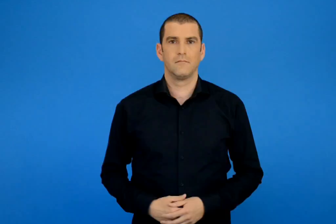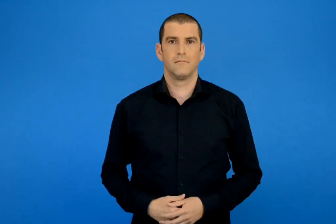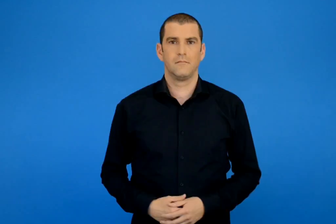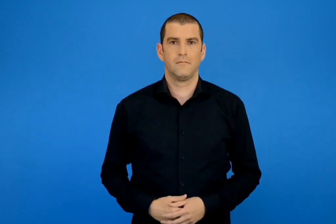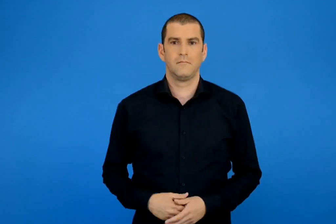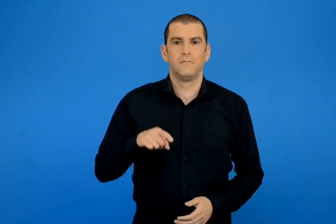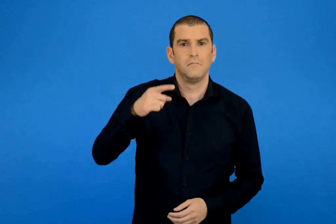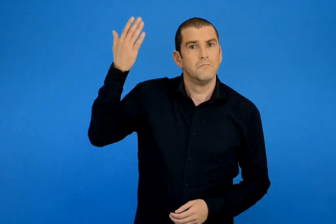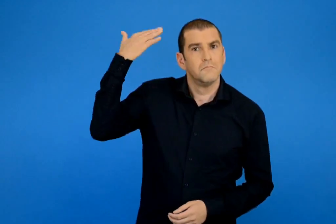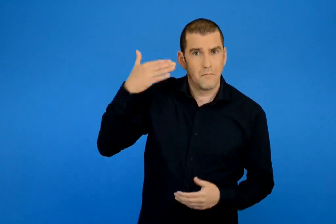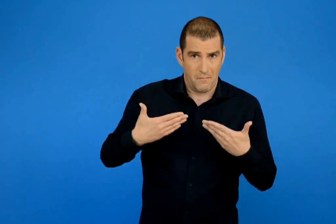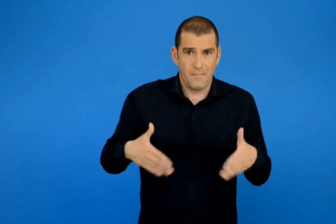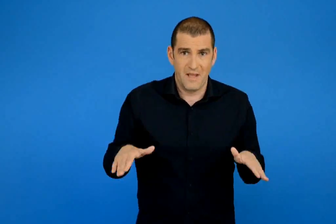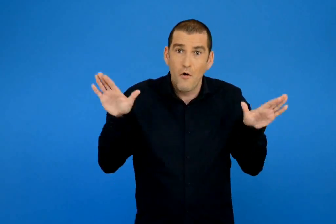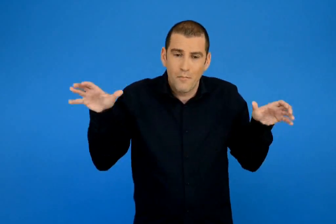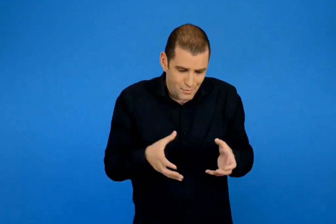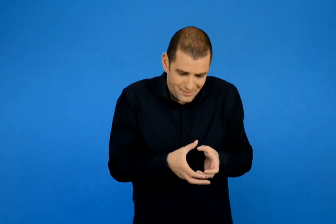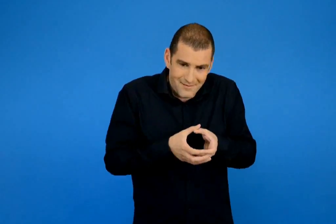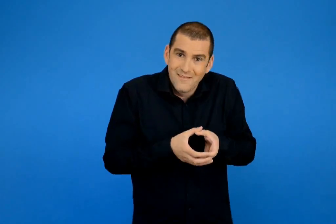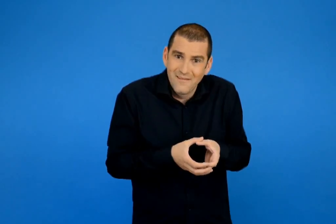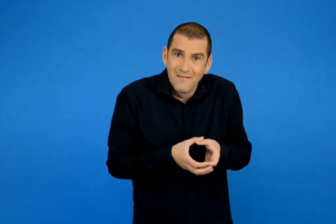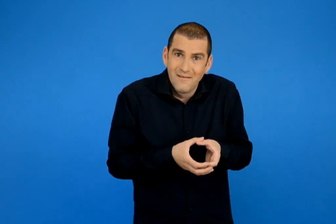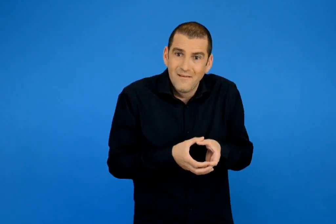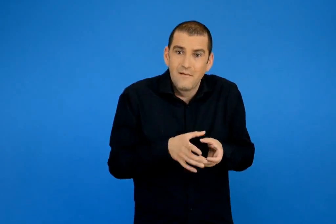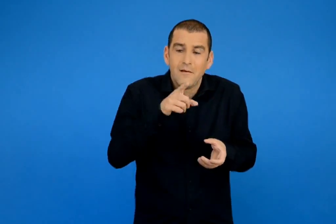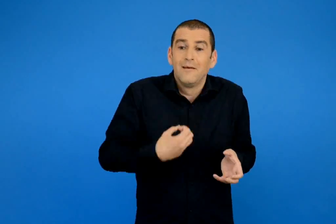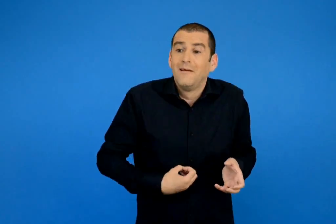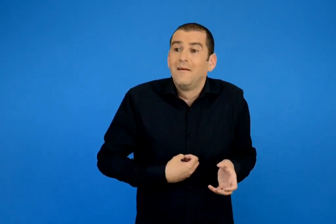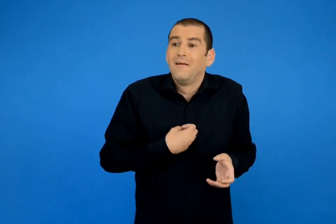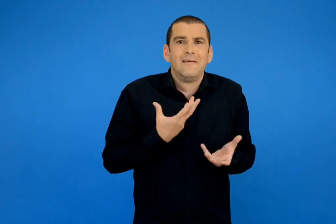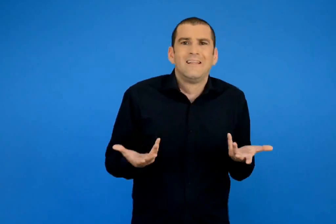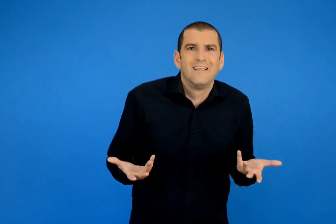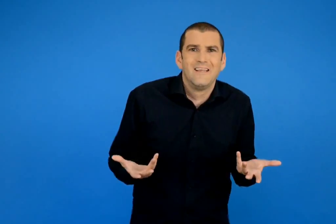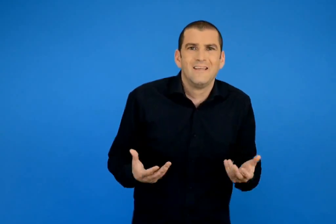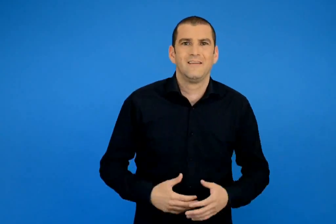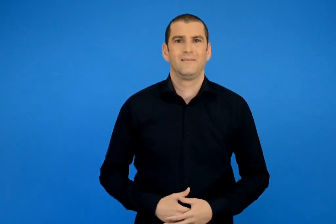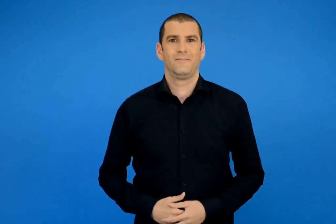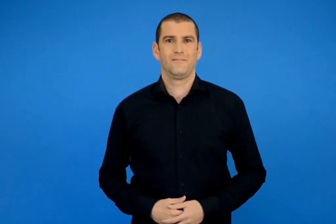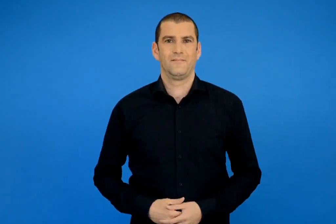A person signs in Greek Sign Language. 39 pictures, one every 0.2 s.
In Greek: κράτησες ποτέ πουλάκι στα χεριά σου ; τι ένιωσες εκείνη τη στιγμή ;
